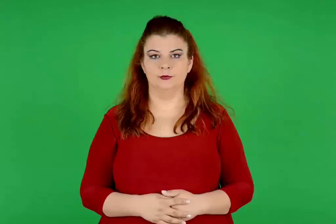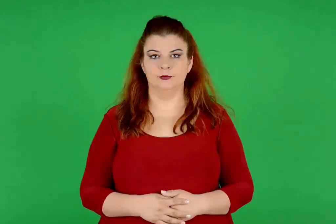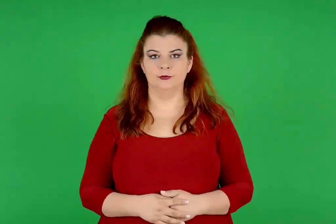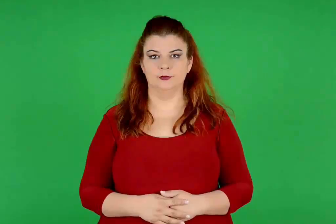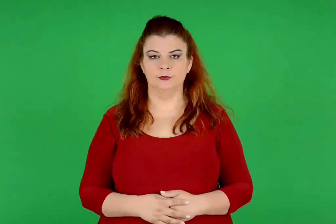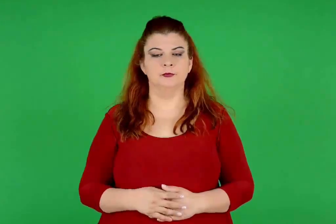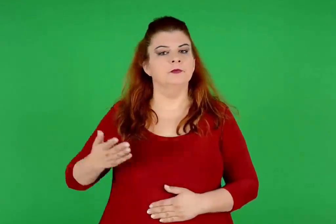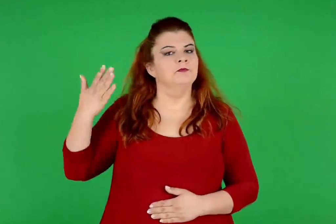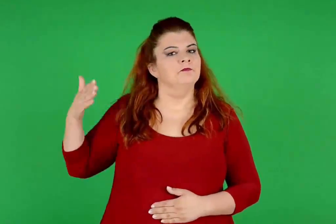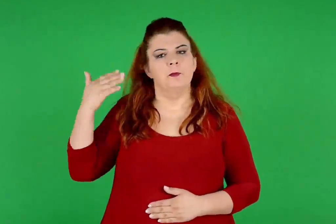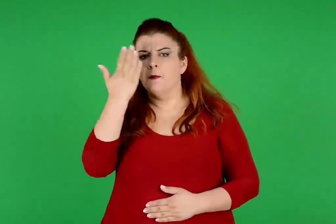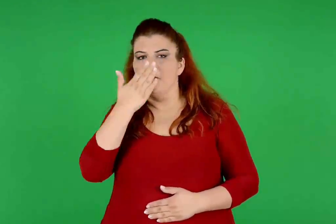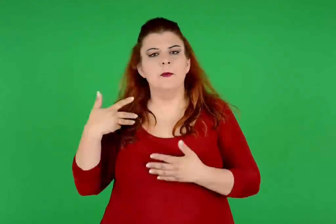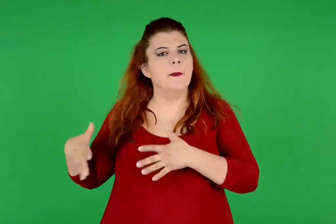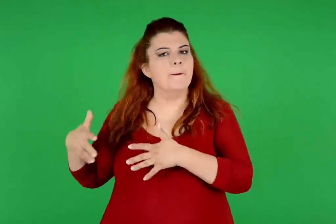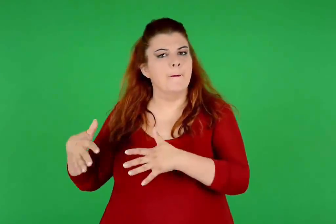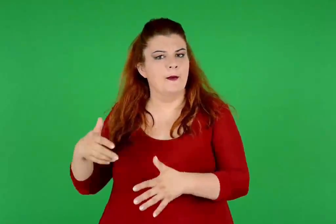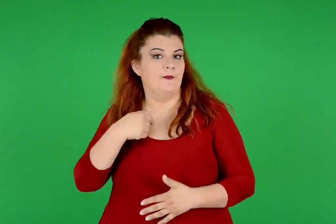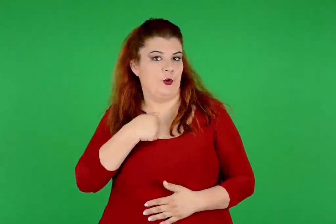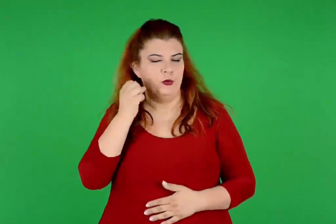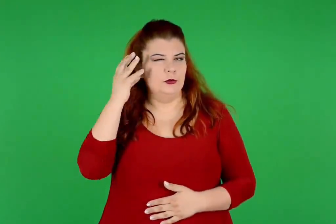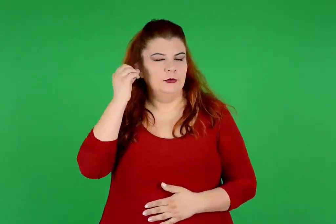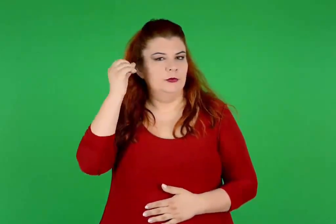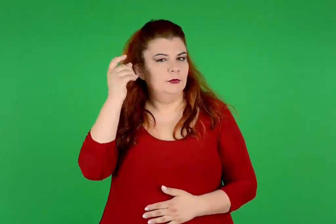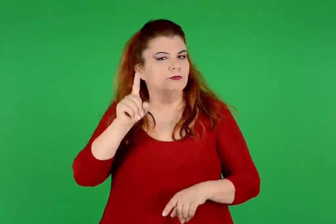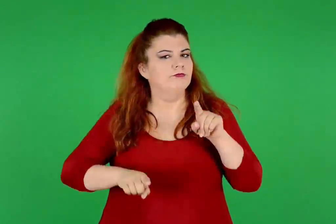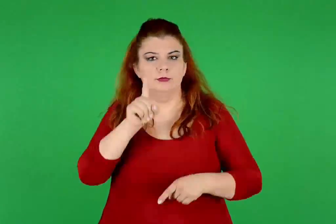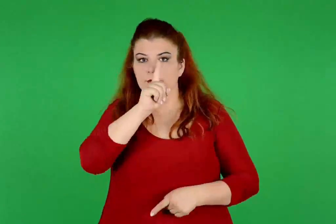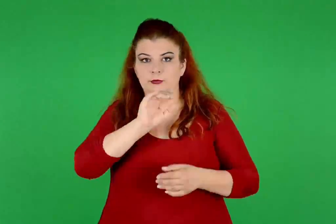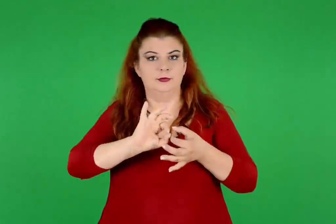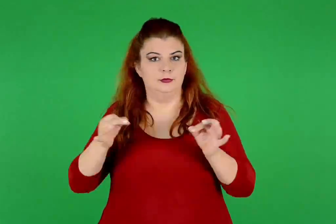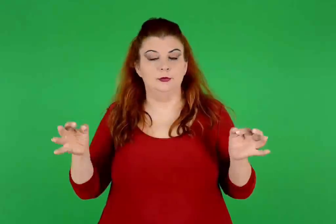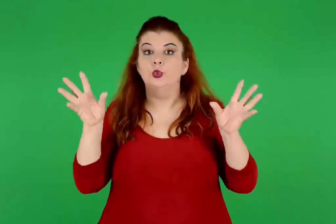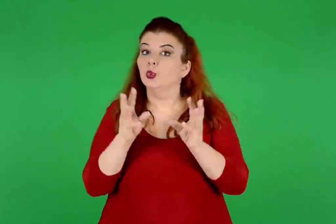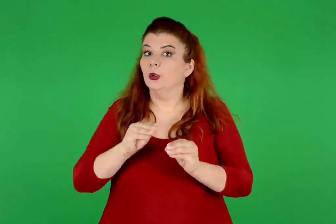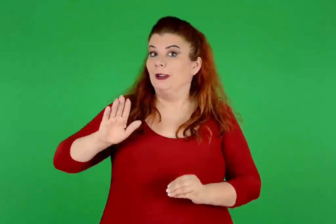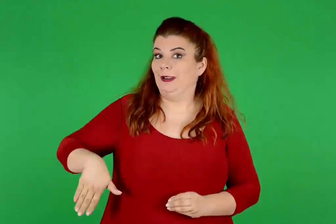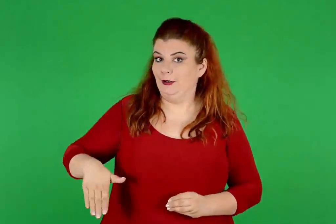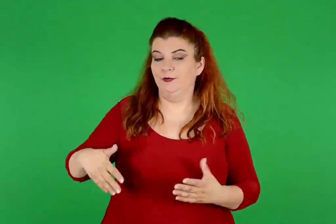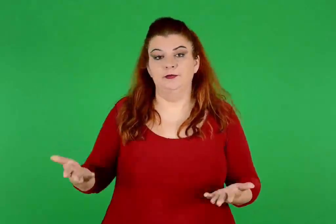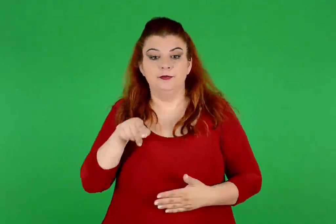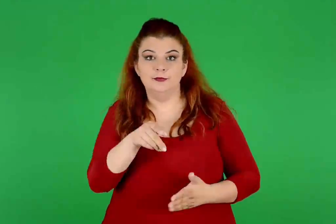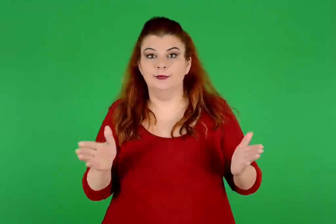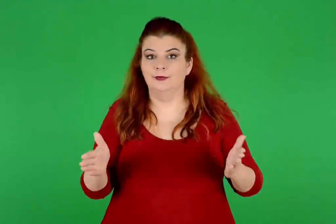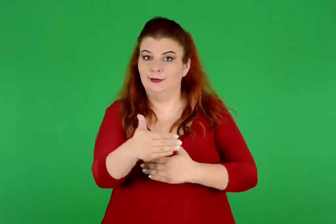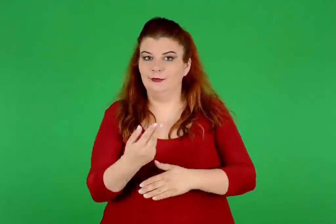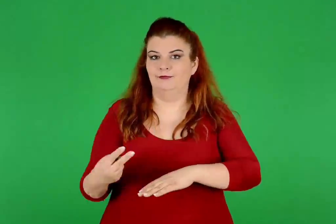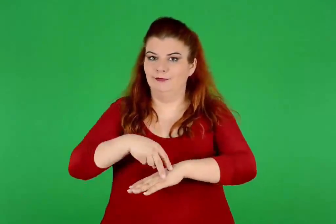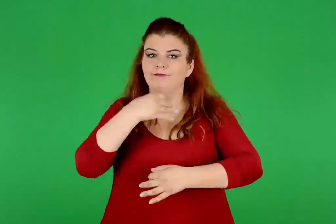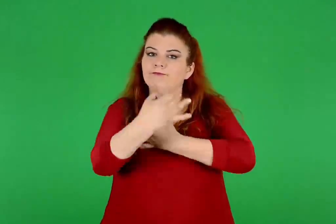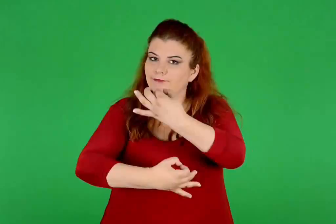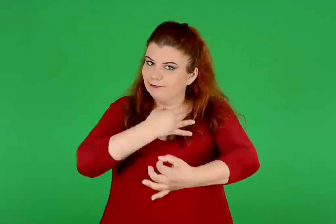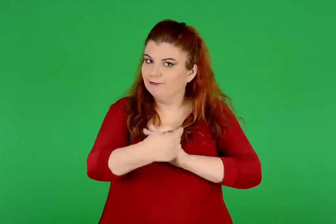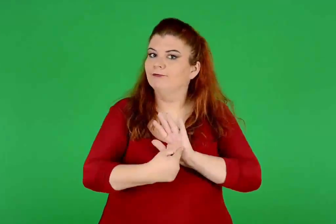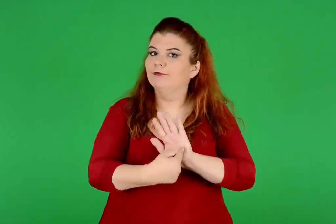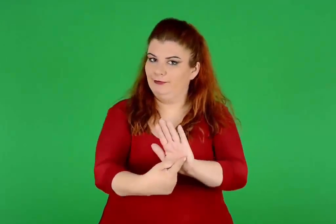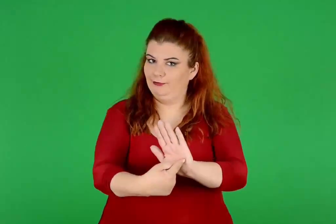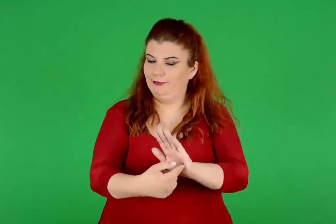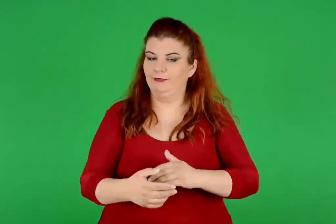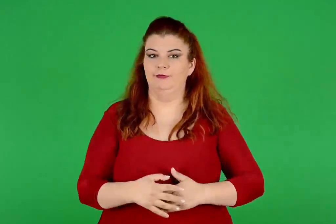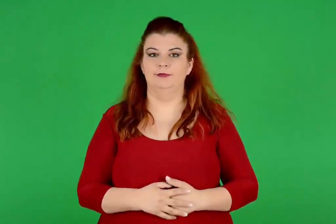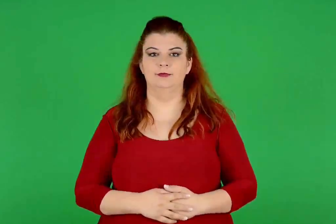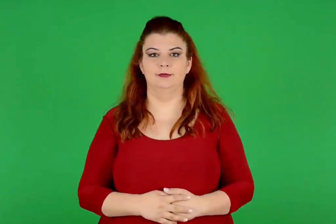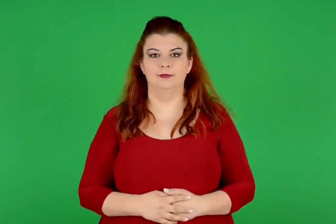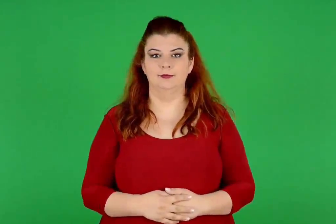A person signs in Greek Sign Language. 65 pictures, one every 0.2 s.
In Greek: θυμάμαι από προηγούμενα μαθήματα κάποιους μύθους που έχουν σχέση με την κρήτη και τους παρουσιάζω στην τάξη
